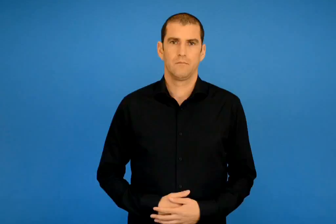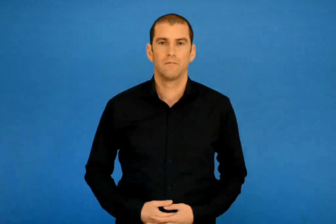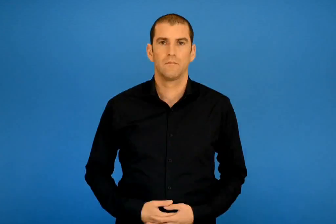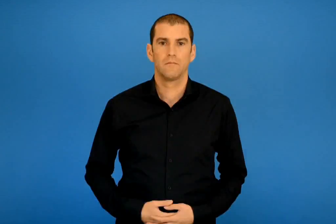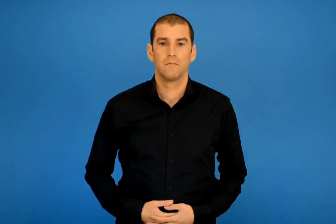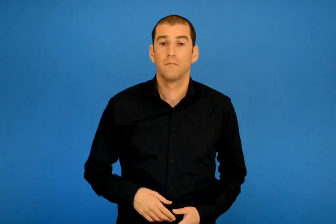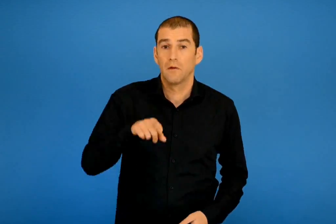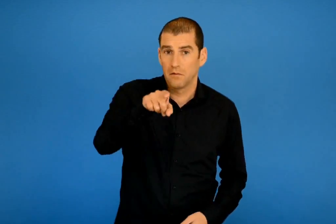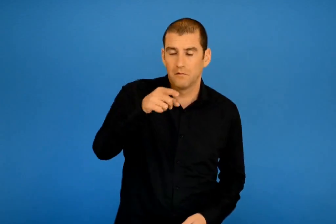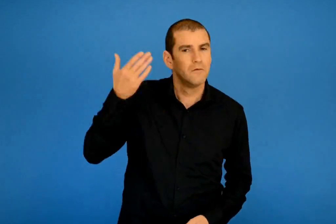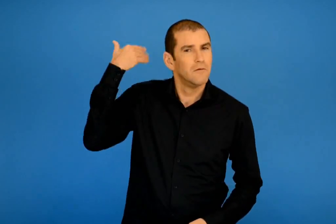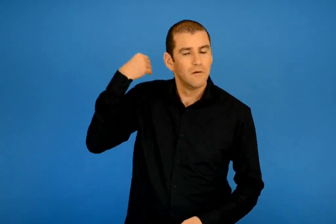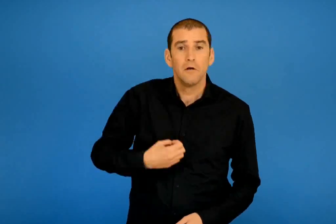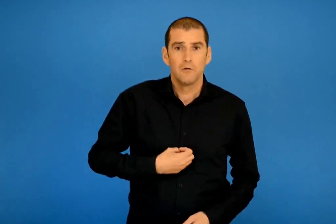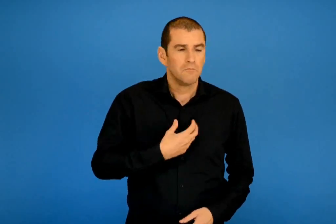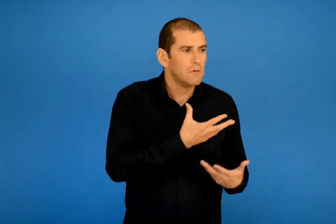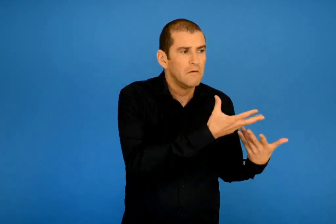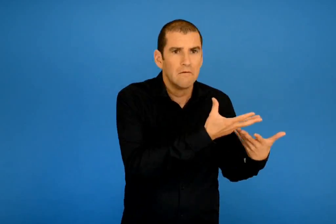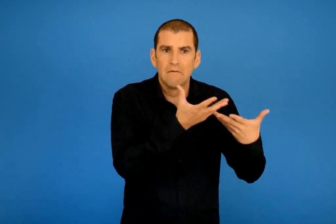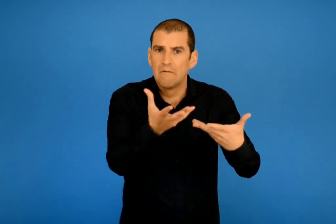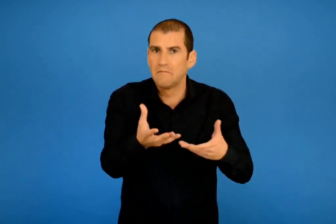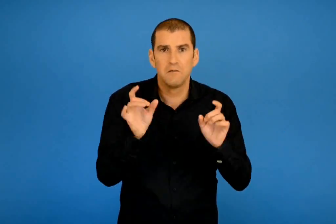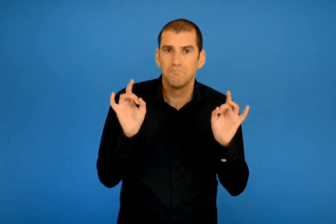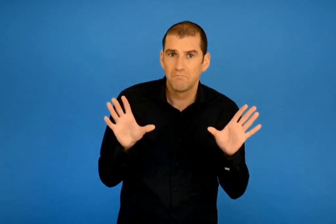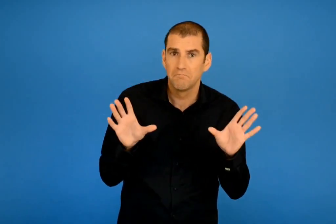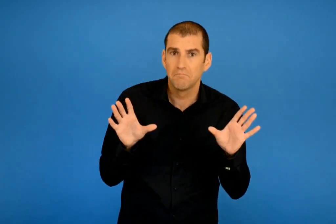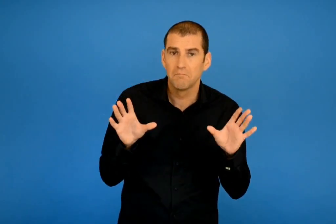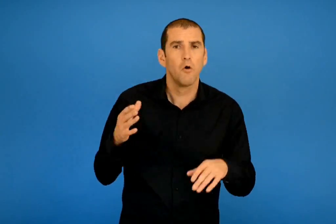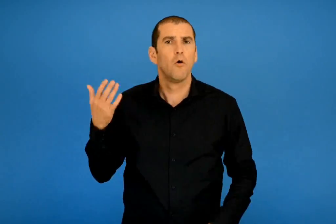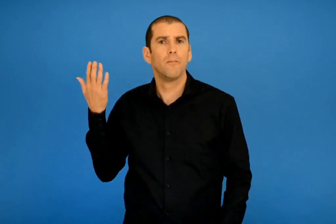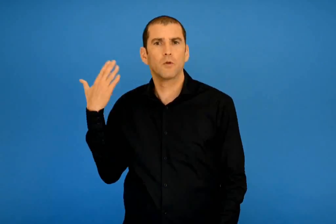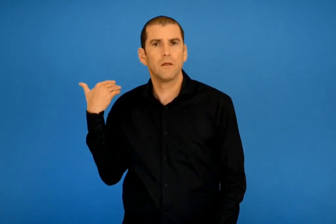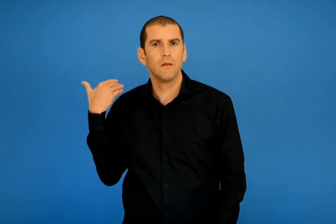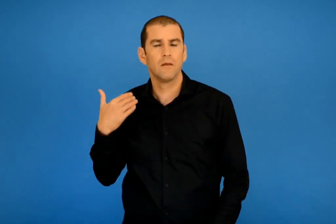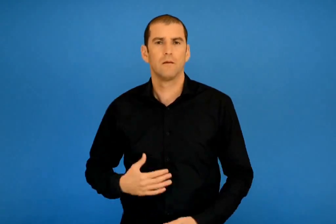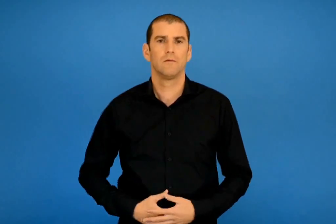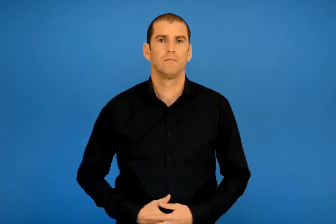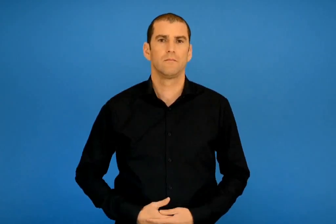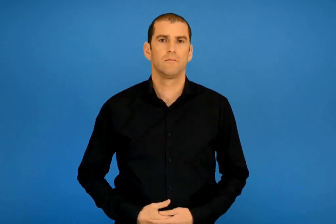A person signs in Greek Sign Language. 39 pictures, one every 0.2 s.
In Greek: έχεις νιώσει ποτέ ότι δε σε αγαπούν ; ποτέ ;
